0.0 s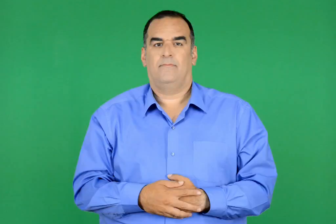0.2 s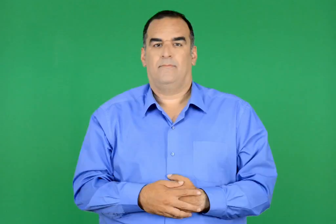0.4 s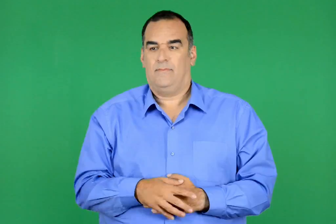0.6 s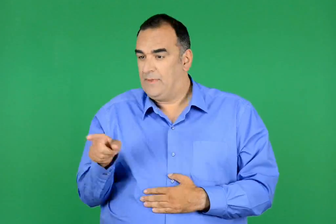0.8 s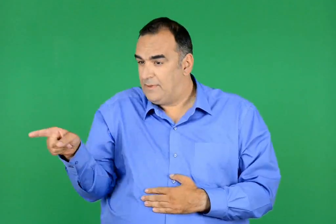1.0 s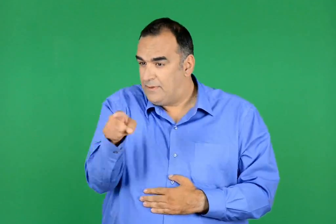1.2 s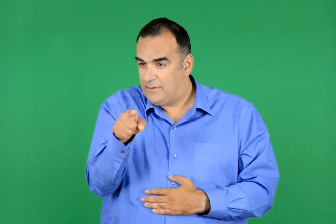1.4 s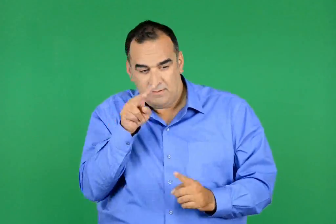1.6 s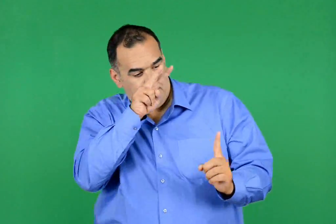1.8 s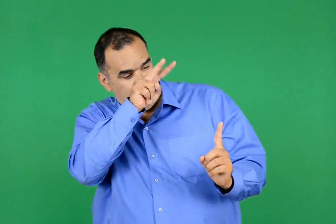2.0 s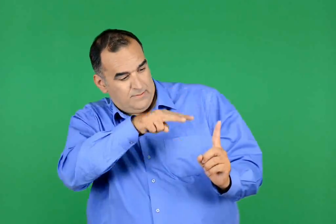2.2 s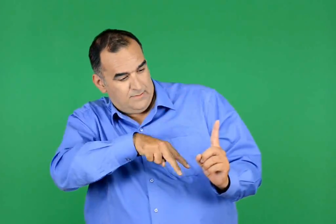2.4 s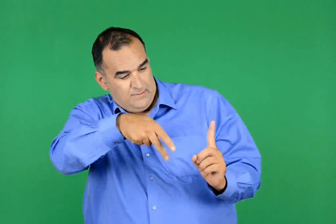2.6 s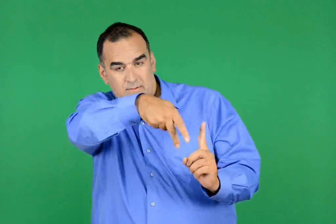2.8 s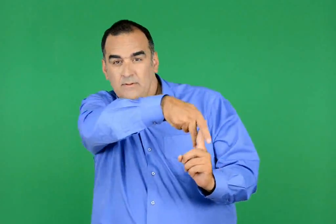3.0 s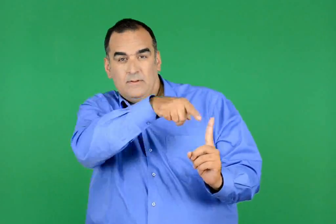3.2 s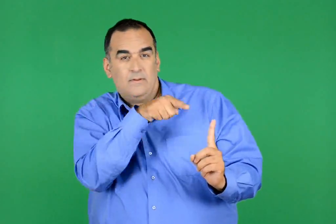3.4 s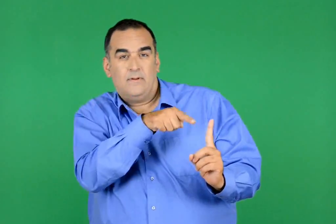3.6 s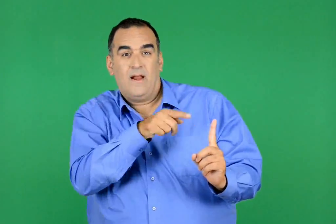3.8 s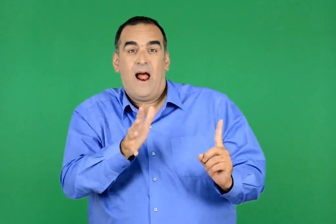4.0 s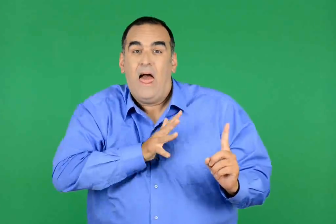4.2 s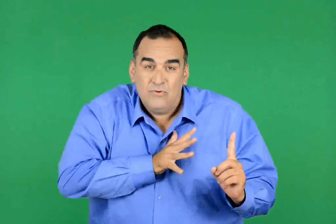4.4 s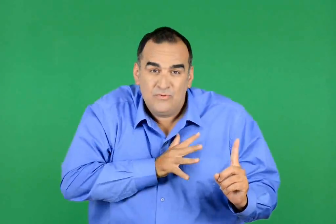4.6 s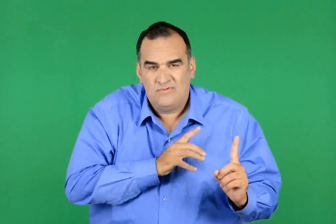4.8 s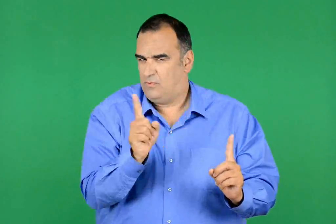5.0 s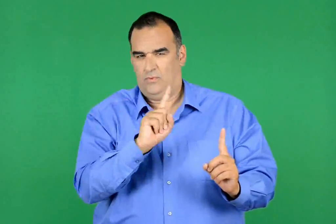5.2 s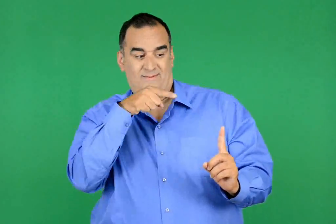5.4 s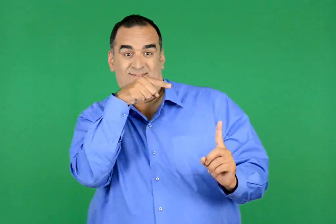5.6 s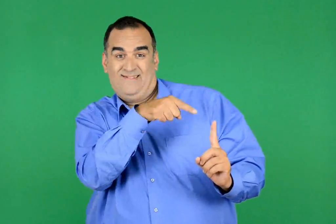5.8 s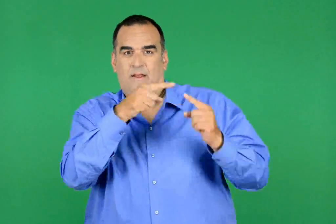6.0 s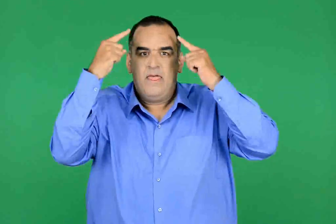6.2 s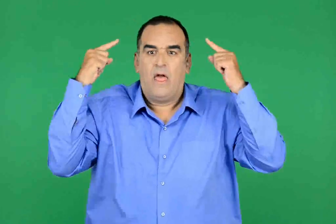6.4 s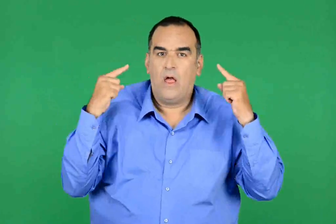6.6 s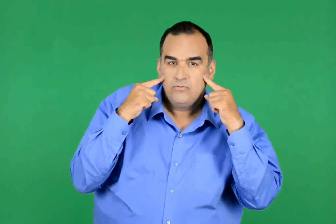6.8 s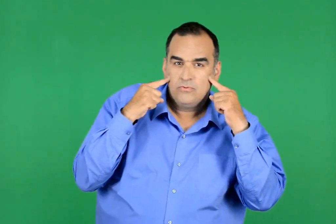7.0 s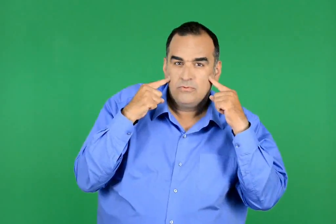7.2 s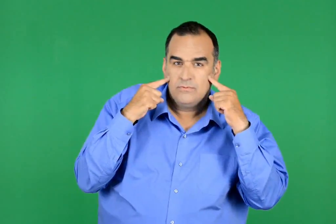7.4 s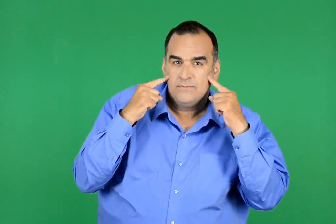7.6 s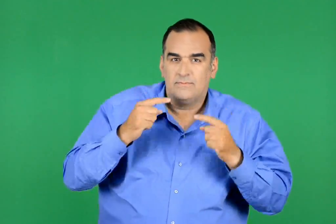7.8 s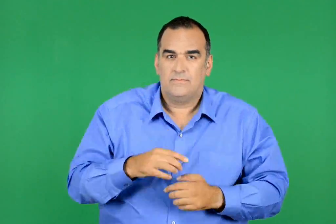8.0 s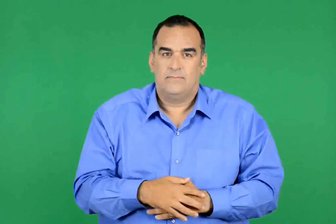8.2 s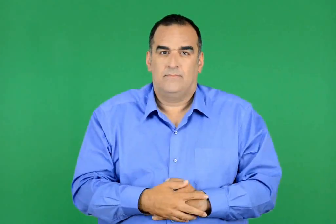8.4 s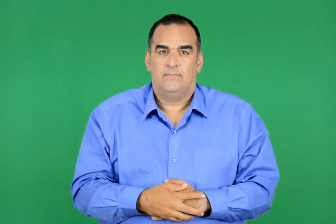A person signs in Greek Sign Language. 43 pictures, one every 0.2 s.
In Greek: δεν το βλέπετε πως δεν έχετε να κάνετε µε άνθρωπο , αλλά µε θεό ;
